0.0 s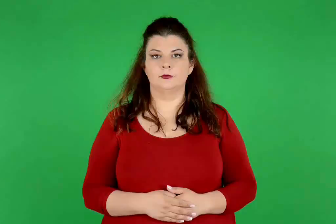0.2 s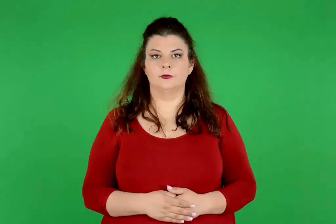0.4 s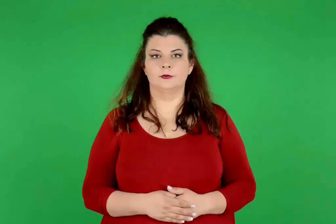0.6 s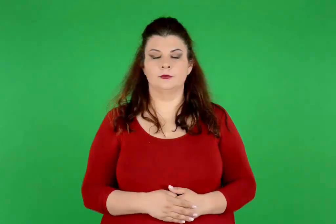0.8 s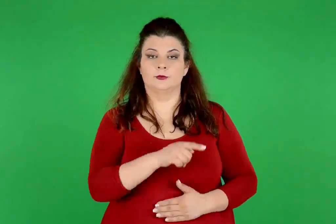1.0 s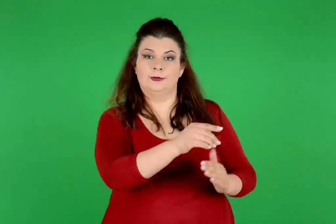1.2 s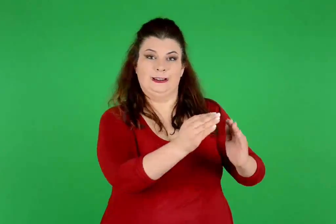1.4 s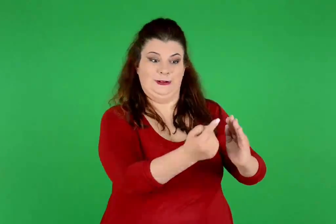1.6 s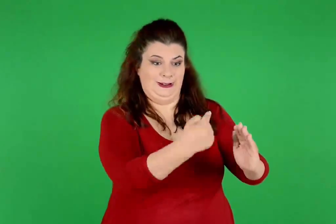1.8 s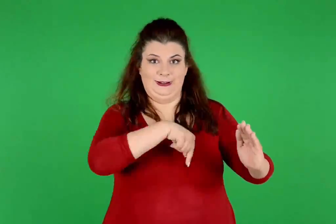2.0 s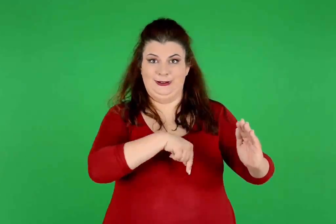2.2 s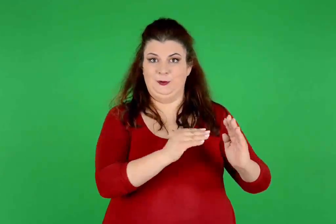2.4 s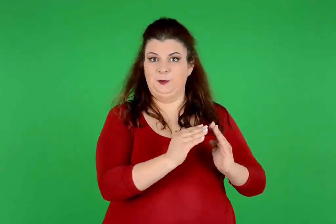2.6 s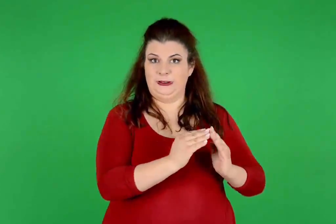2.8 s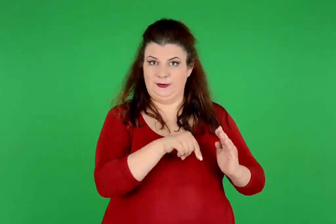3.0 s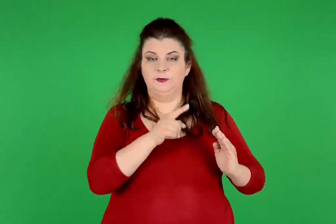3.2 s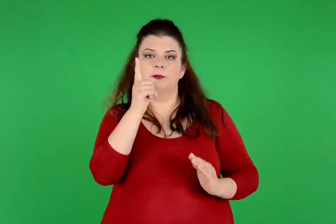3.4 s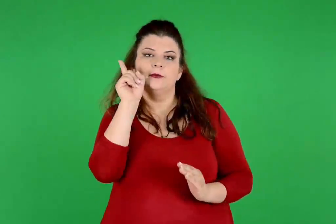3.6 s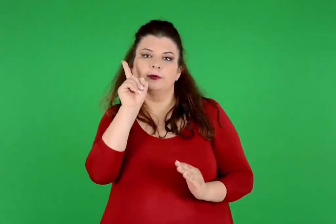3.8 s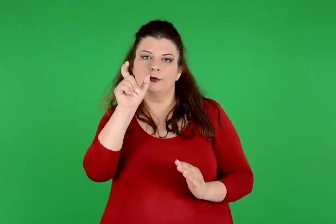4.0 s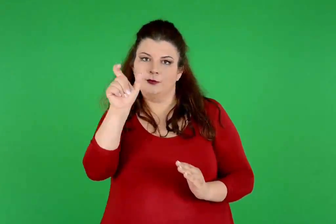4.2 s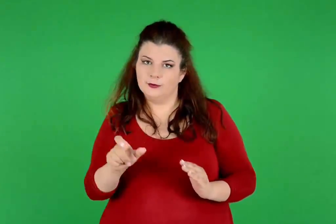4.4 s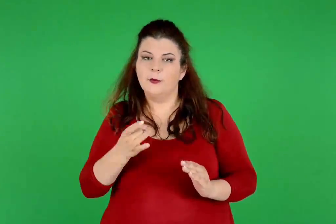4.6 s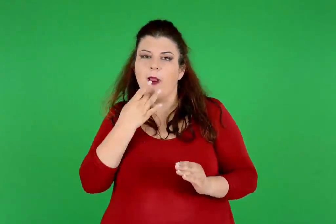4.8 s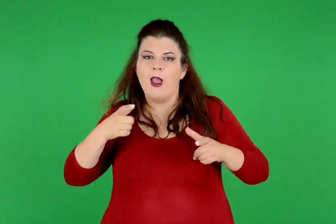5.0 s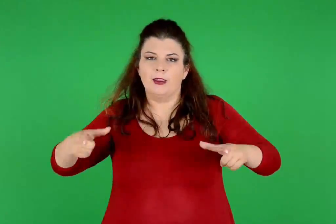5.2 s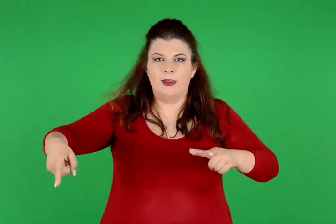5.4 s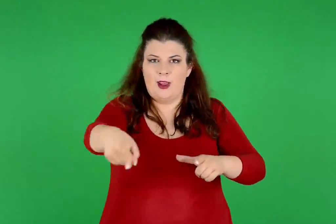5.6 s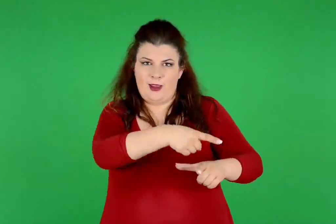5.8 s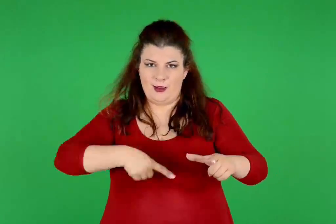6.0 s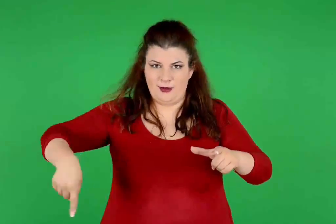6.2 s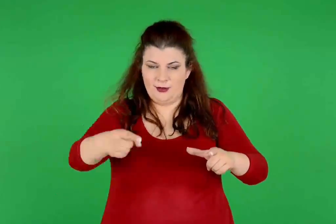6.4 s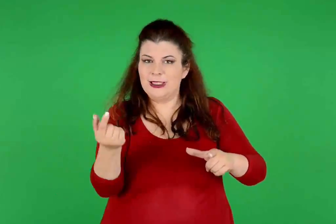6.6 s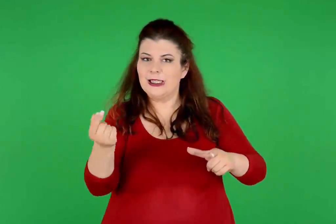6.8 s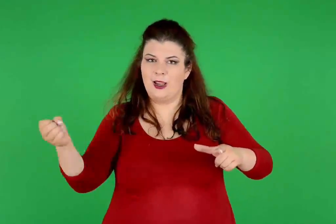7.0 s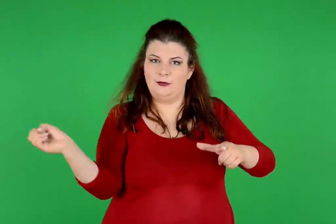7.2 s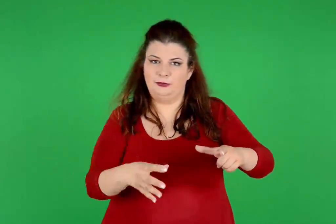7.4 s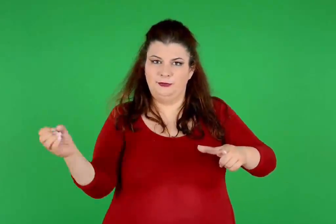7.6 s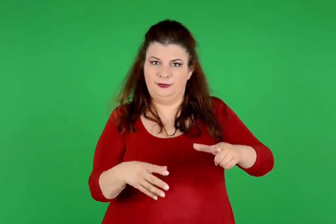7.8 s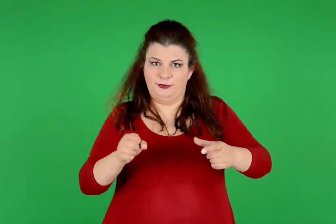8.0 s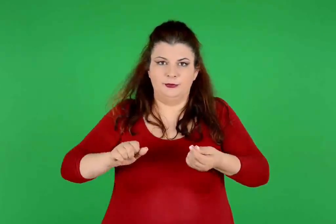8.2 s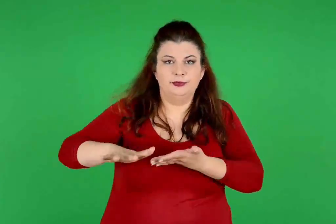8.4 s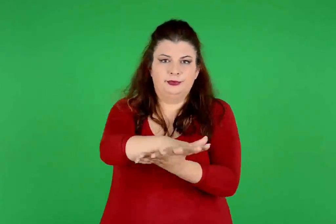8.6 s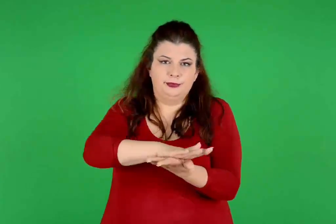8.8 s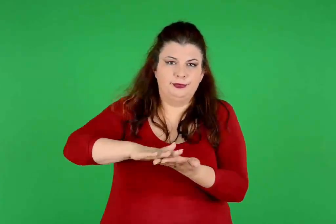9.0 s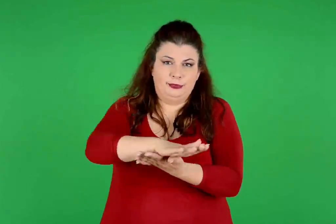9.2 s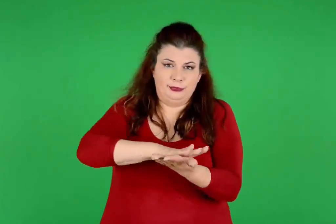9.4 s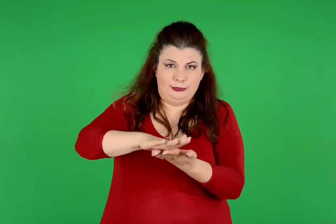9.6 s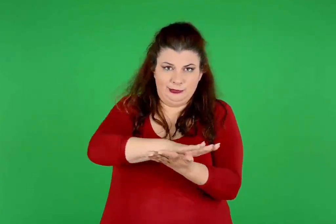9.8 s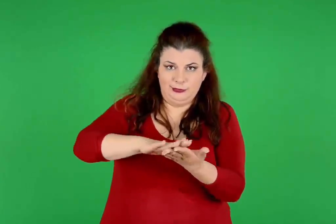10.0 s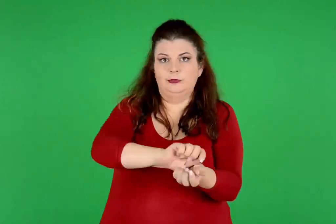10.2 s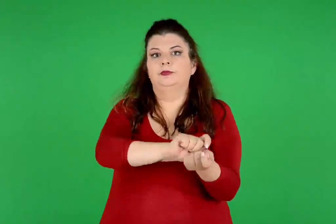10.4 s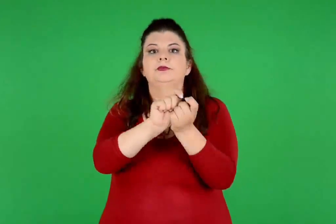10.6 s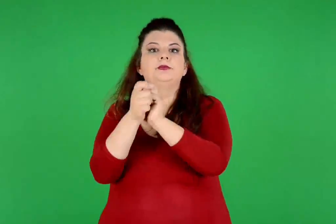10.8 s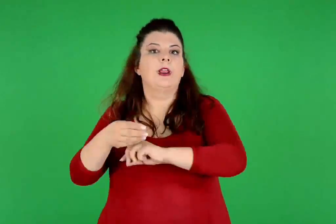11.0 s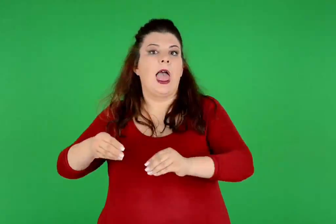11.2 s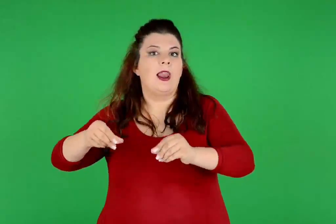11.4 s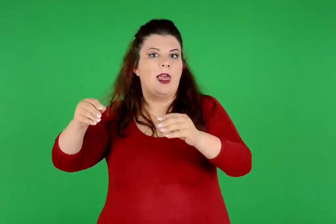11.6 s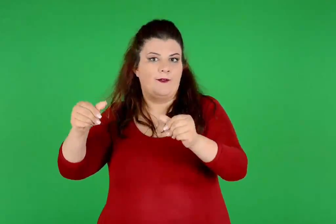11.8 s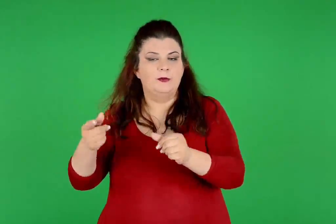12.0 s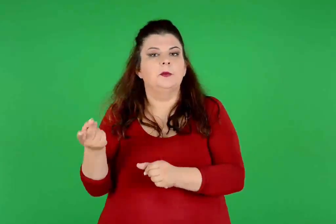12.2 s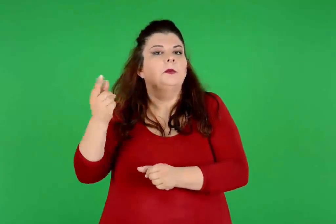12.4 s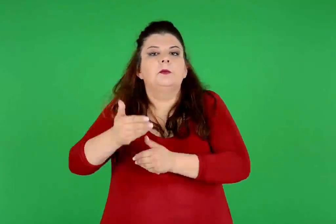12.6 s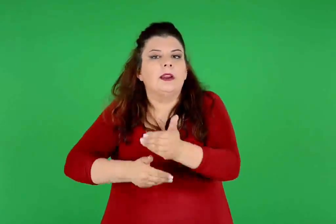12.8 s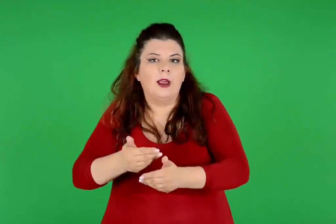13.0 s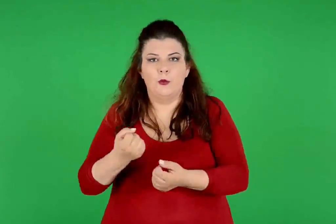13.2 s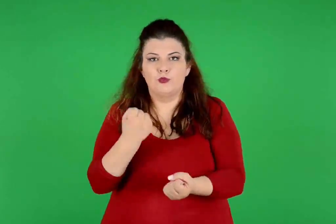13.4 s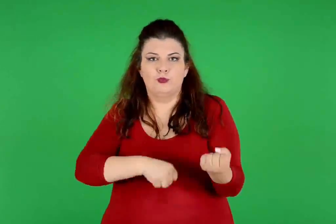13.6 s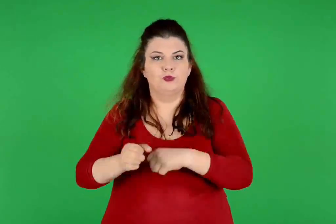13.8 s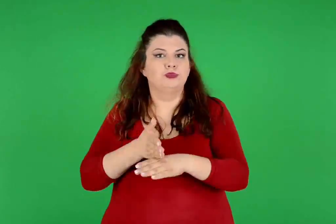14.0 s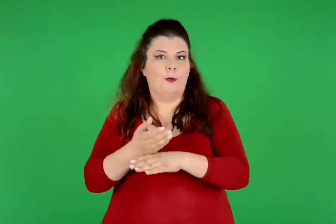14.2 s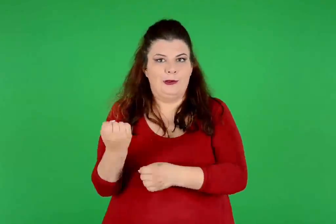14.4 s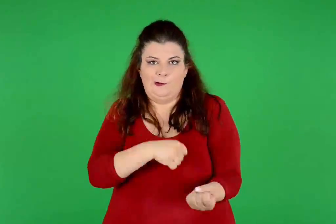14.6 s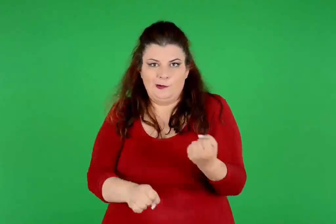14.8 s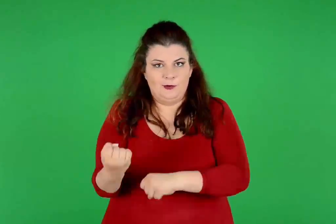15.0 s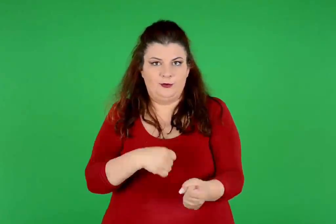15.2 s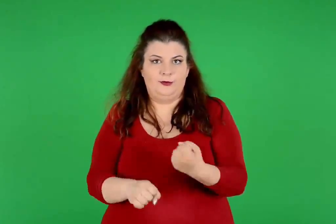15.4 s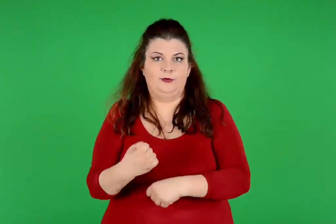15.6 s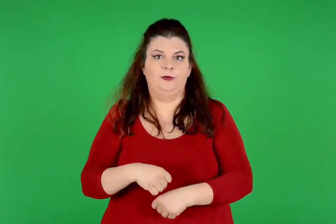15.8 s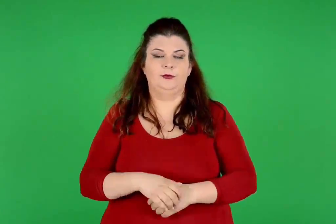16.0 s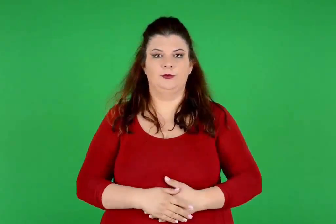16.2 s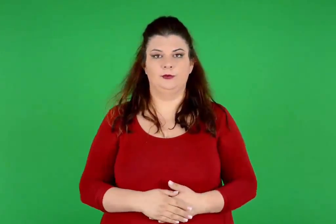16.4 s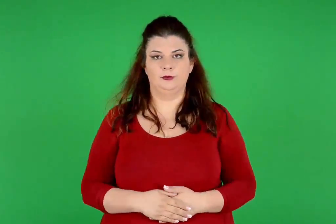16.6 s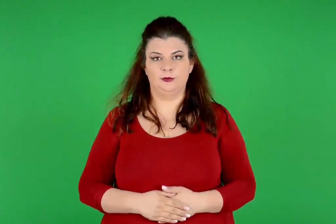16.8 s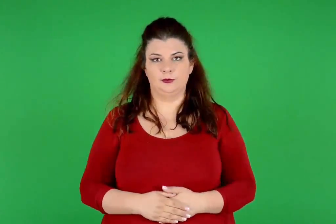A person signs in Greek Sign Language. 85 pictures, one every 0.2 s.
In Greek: μπροστά σε ένα άλλο σπιτάκι μια άλλη γυναίκα αλέθει με τις μυλόπετρες τους σπόρους του σιταριού. θα τους κάνει αλεύρι και με αυτό θα ζυμώσει ψωμί
